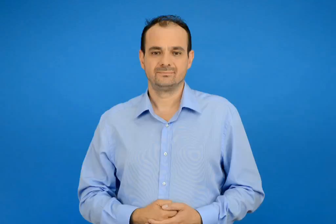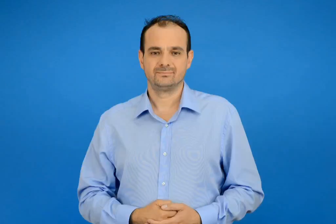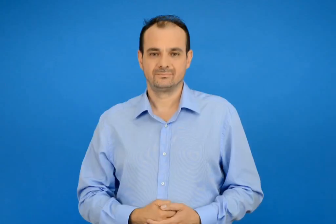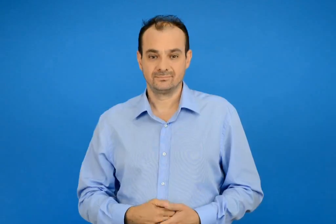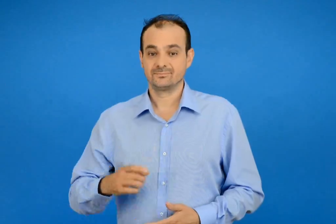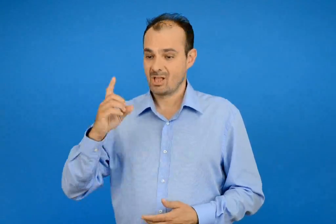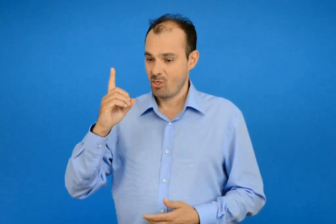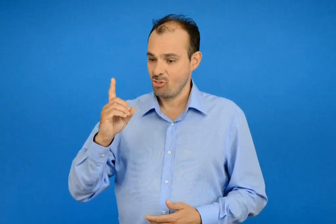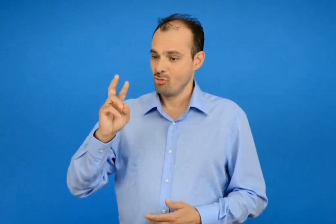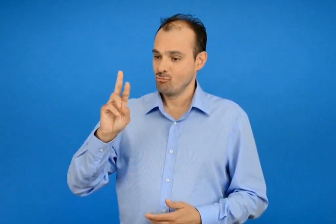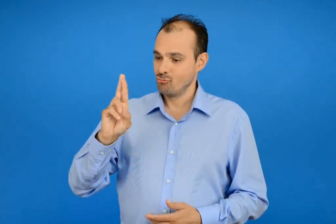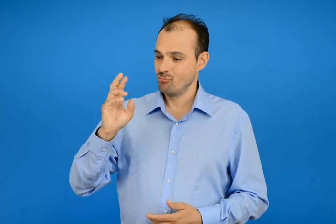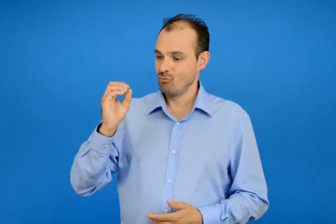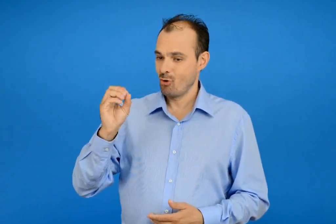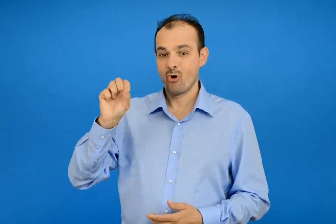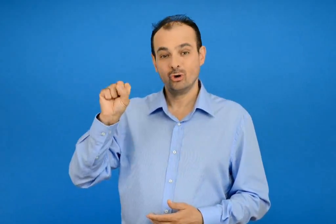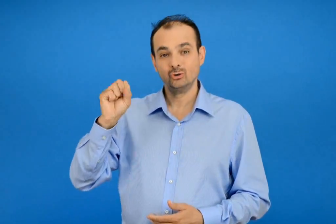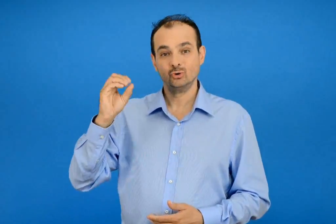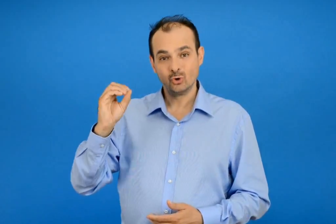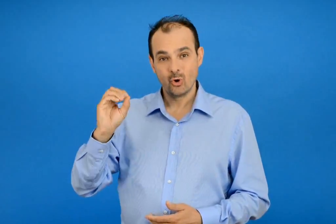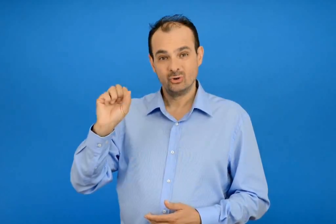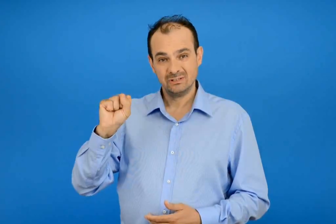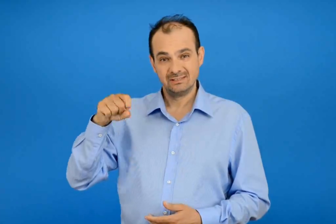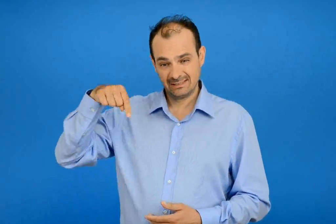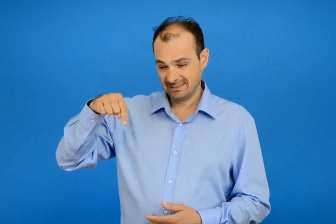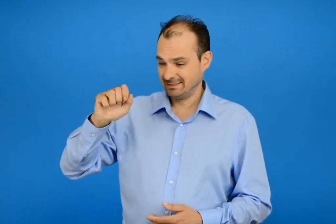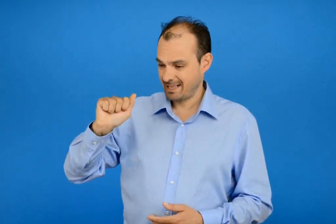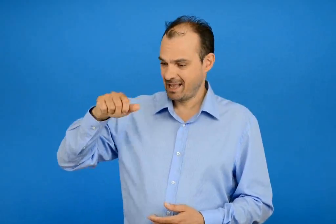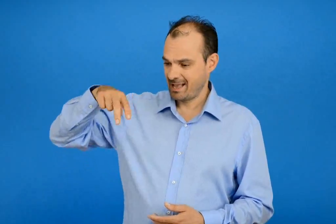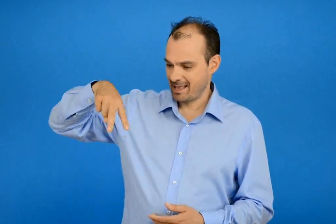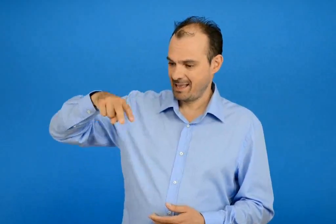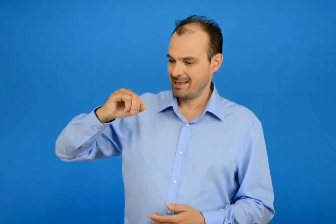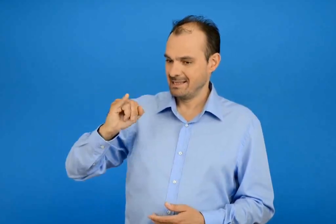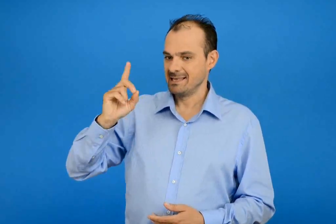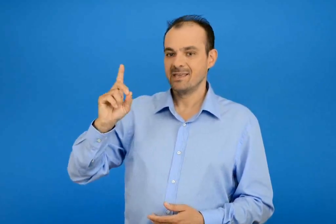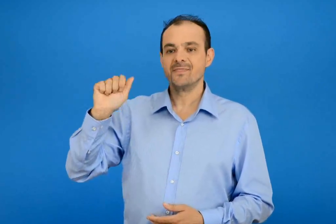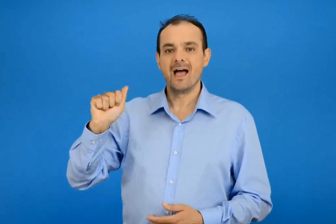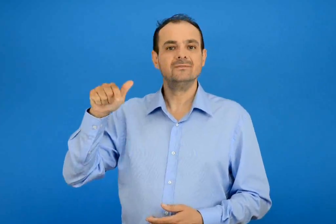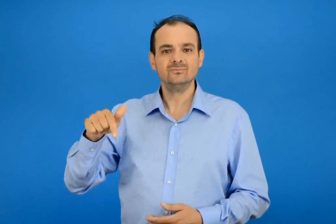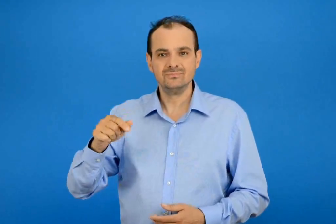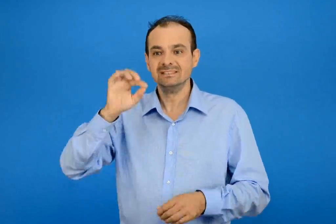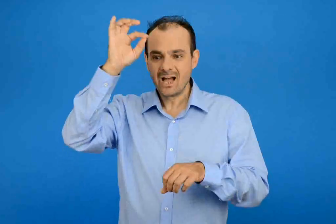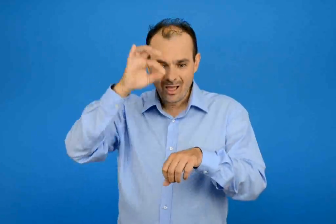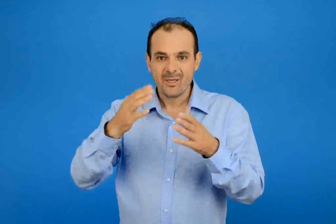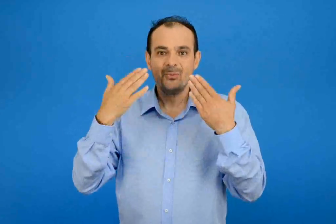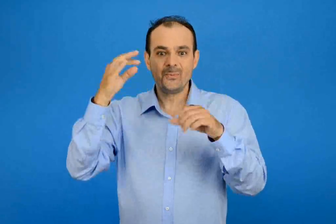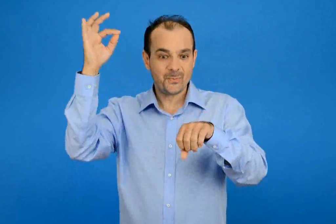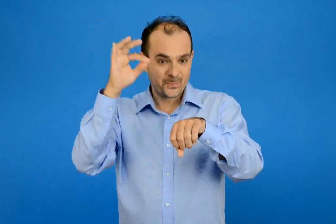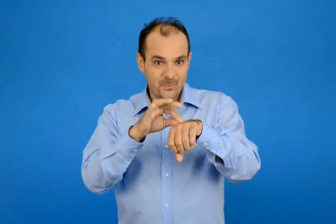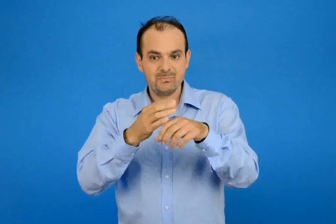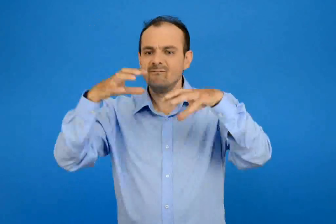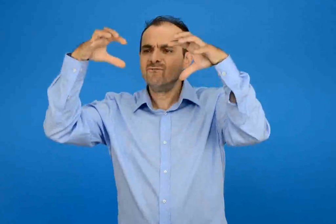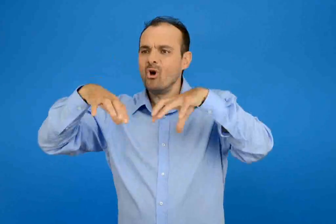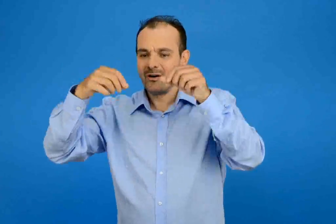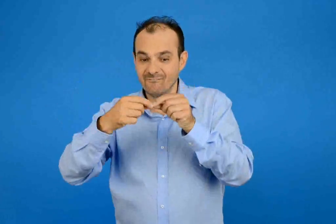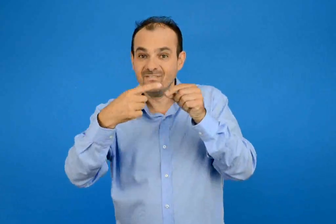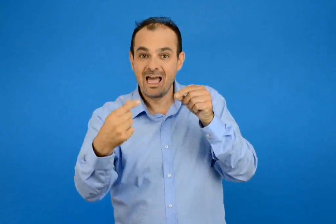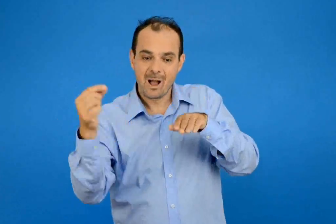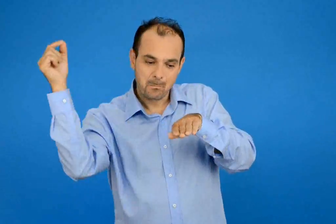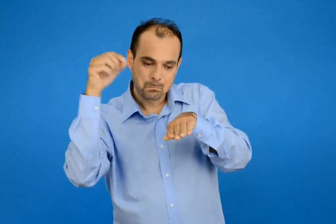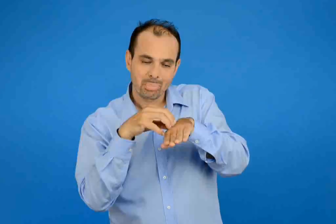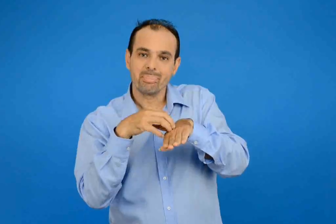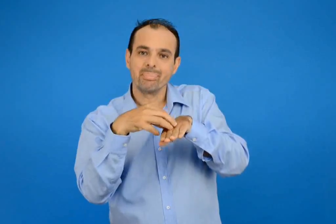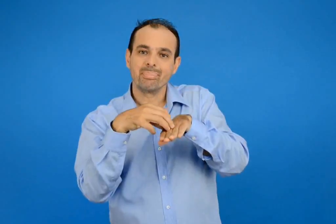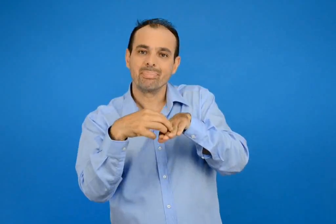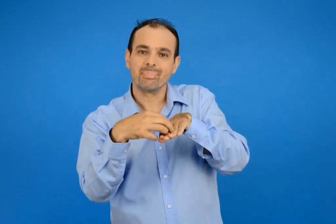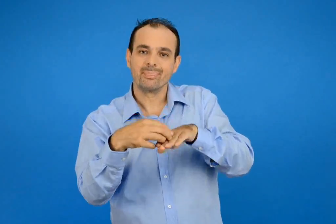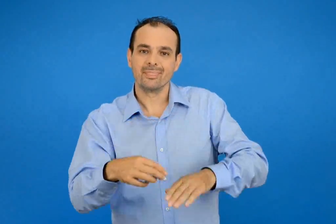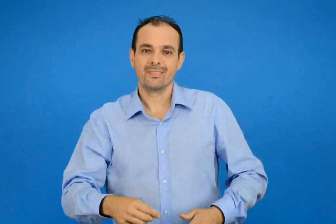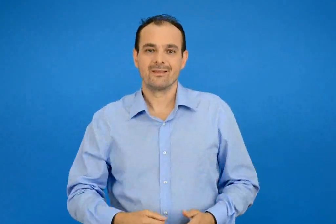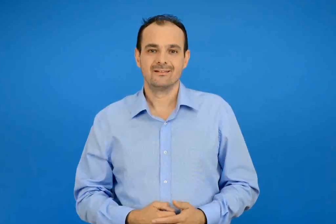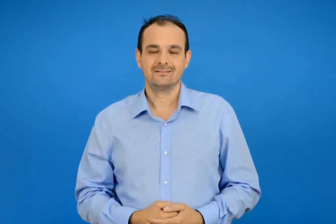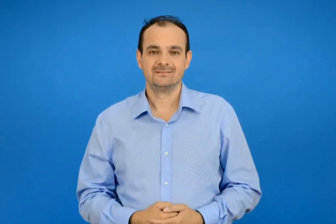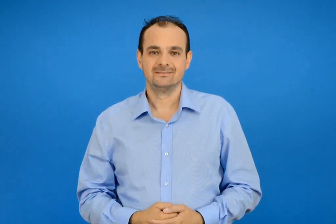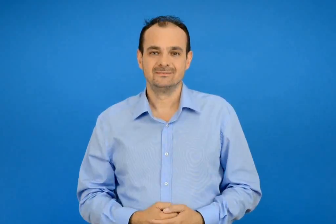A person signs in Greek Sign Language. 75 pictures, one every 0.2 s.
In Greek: δροσοσταλίδα σταγόνα δροσιάς η βροχής πάνω στα φύλλα
